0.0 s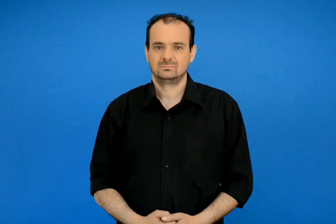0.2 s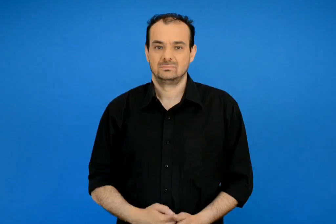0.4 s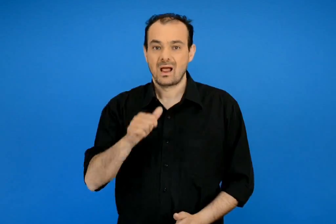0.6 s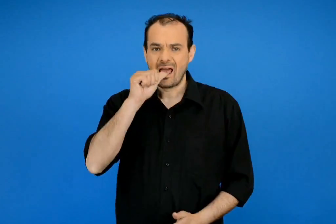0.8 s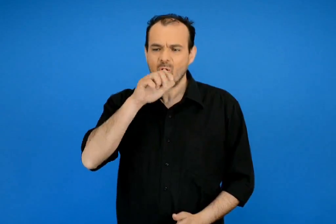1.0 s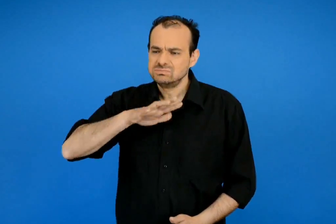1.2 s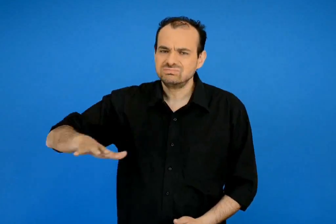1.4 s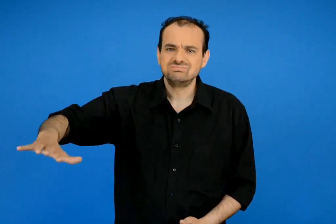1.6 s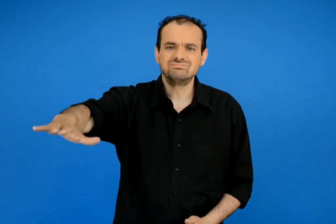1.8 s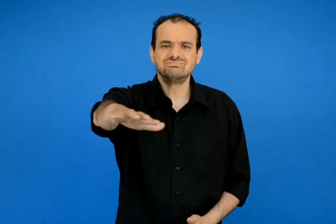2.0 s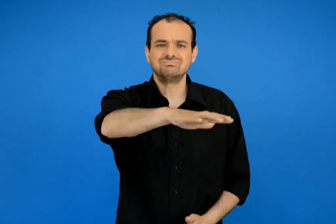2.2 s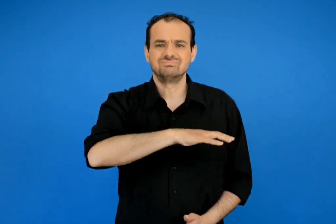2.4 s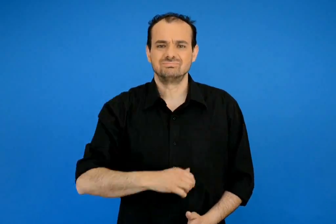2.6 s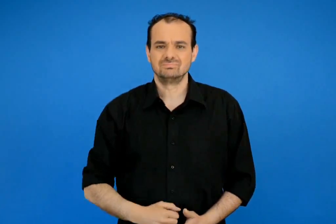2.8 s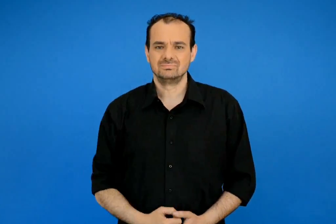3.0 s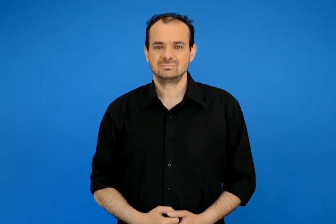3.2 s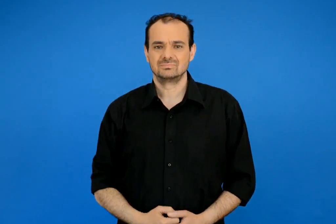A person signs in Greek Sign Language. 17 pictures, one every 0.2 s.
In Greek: νερό παντού
